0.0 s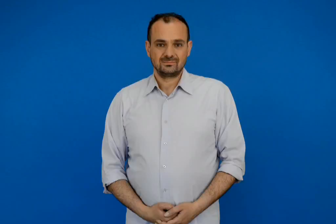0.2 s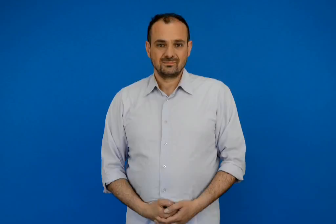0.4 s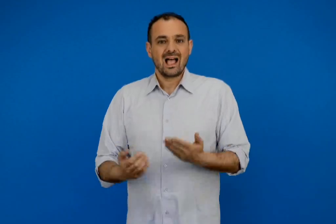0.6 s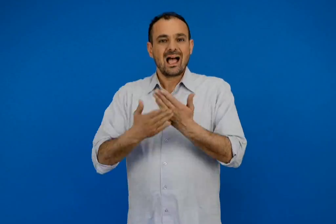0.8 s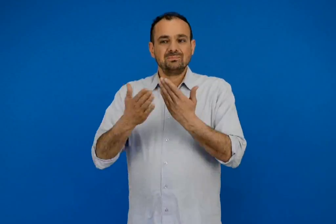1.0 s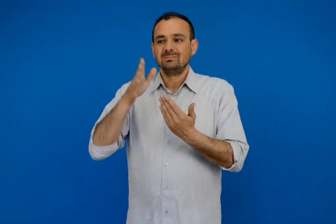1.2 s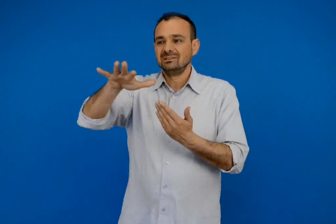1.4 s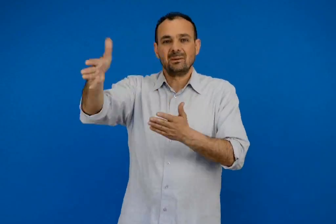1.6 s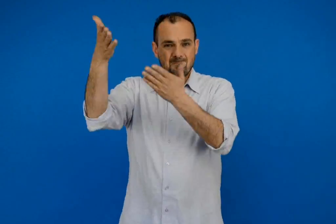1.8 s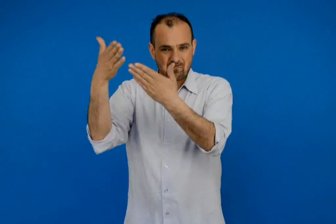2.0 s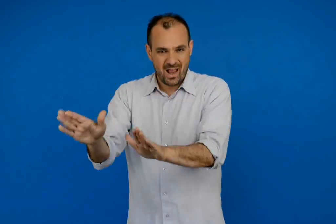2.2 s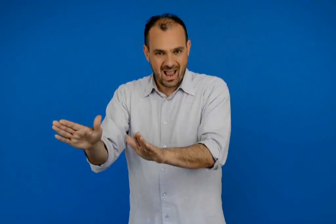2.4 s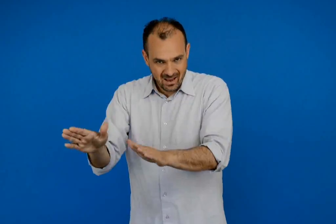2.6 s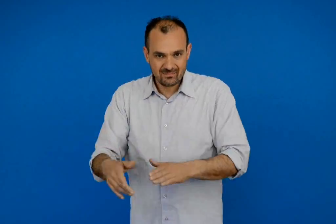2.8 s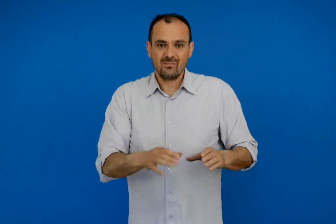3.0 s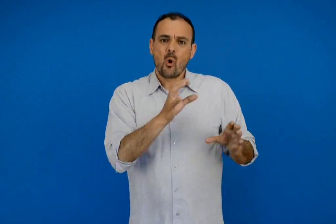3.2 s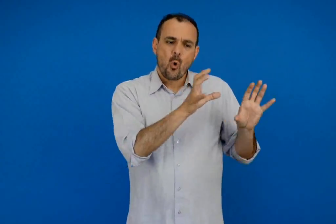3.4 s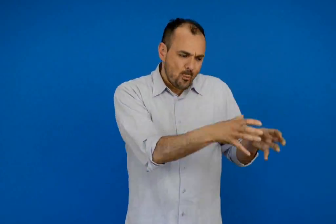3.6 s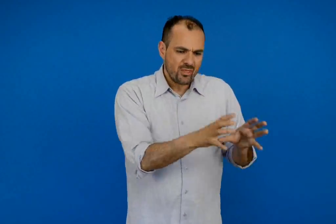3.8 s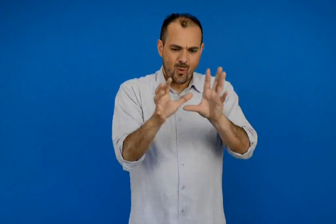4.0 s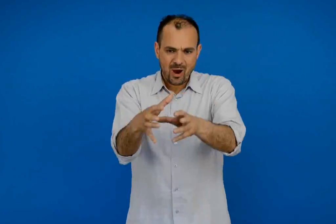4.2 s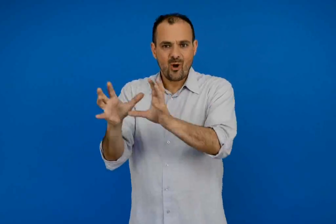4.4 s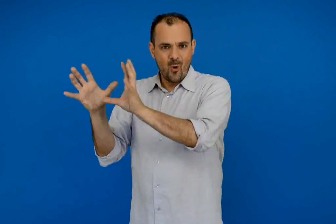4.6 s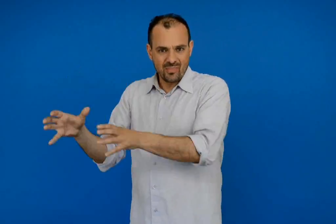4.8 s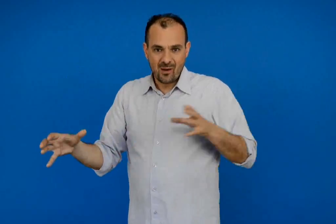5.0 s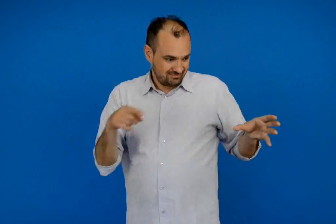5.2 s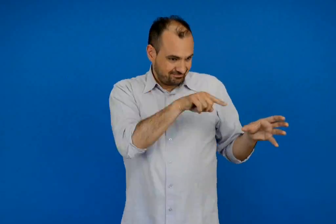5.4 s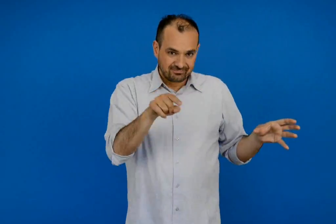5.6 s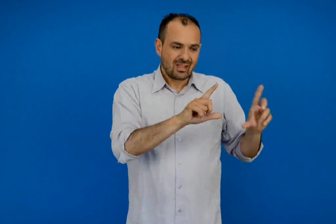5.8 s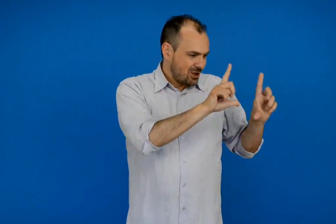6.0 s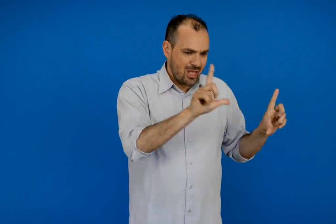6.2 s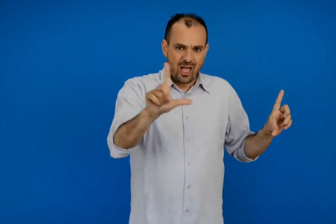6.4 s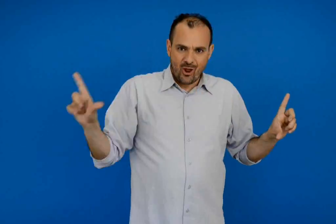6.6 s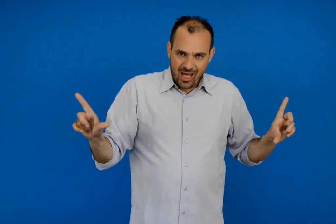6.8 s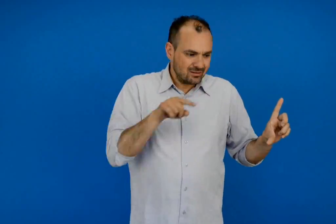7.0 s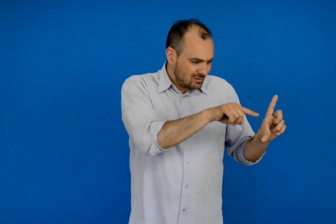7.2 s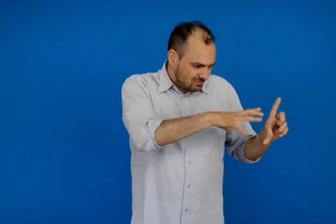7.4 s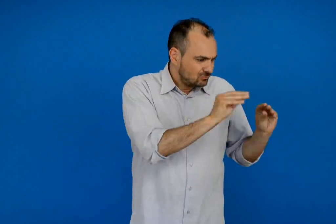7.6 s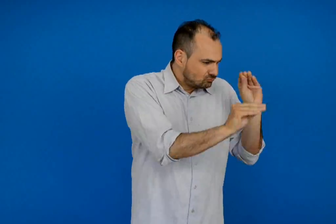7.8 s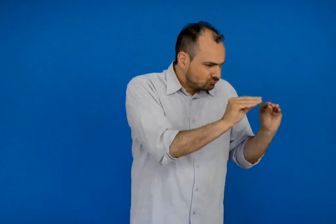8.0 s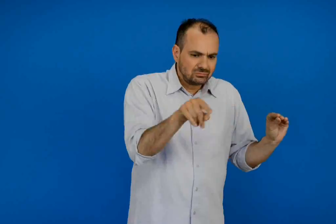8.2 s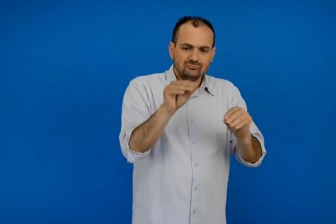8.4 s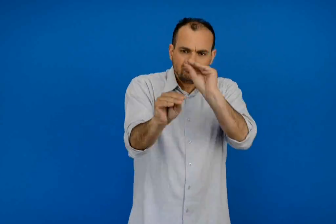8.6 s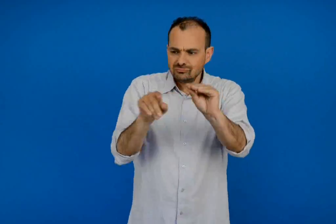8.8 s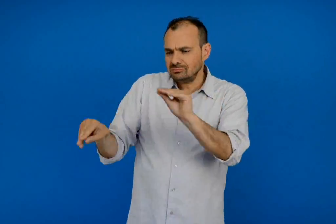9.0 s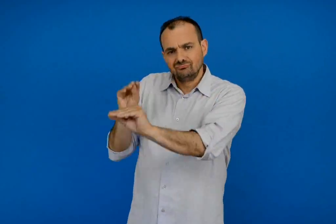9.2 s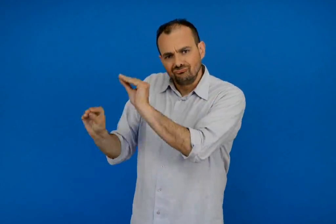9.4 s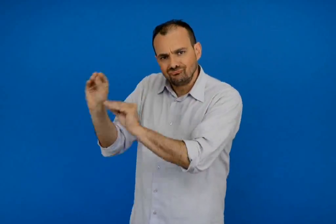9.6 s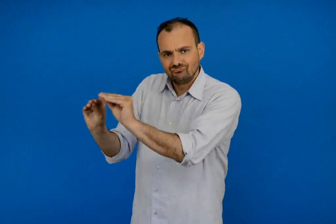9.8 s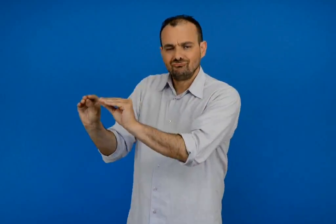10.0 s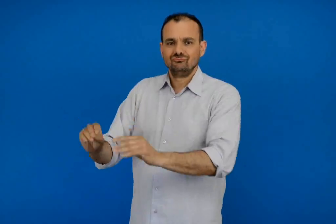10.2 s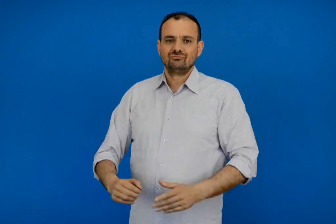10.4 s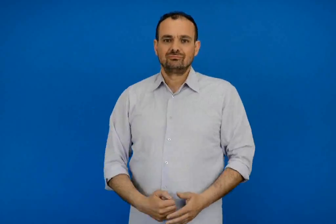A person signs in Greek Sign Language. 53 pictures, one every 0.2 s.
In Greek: κάθε ομάδα συνθέτει μια εικόνα για τον τόπο της επίσκεψης
